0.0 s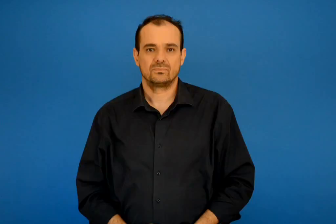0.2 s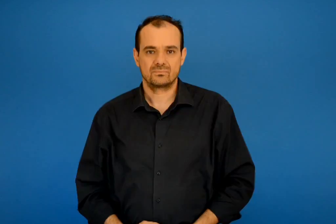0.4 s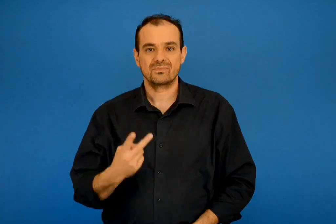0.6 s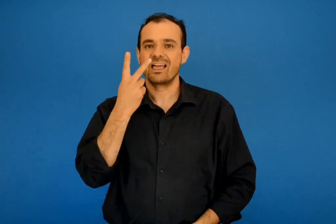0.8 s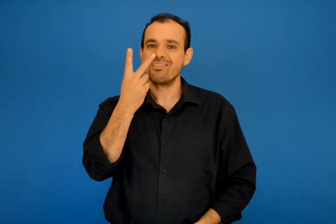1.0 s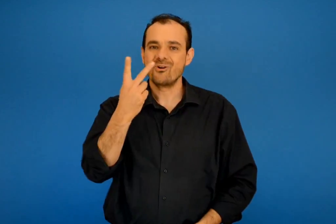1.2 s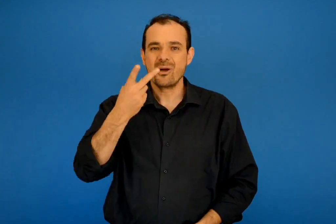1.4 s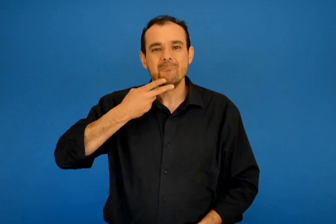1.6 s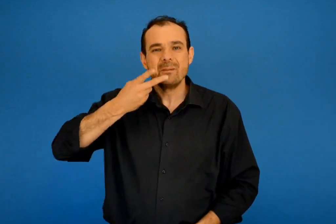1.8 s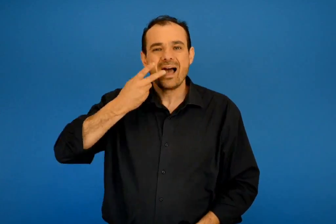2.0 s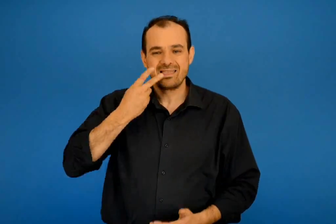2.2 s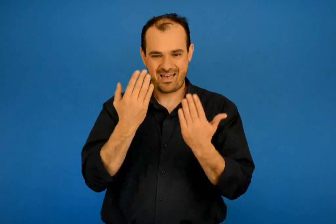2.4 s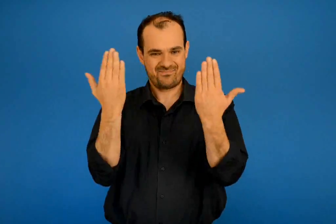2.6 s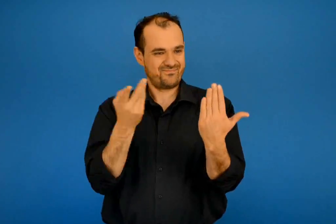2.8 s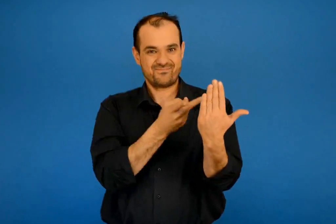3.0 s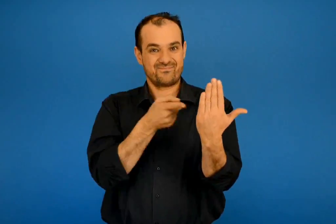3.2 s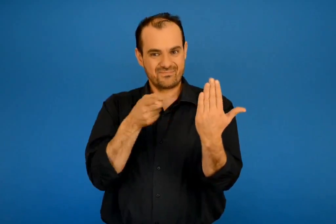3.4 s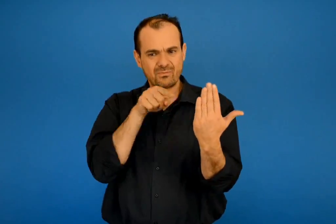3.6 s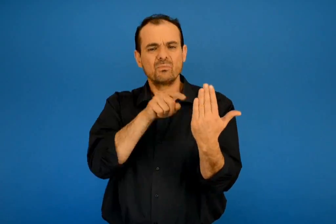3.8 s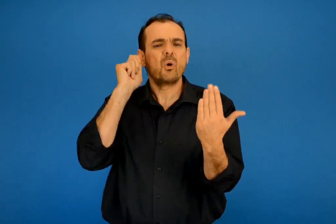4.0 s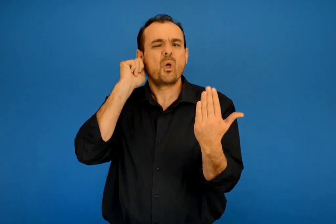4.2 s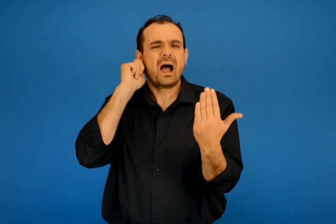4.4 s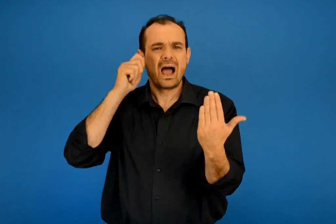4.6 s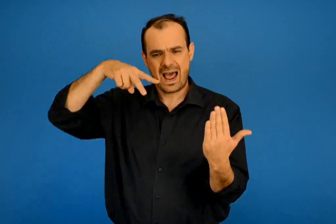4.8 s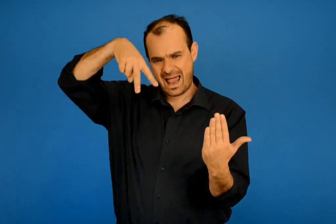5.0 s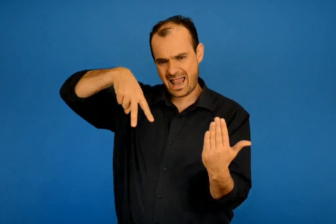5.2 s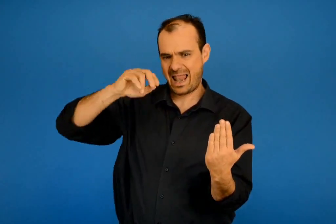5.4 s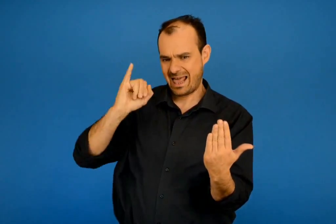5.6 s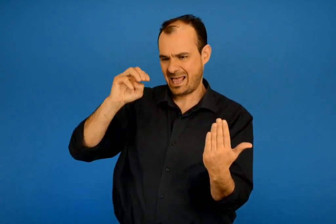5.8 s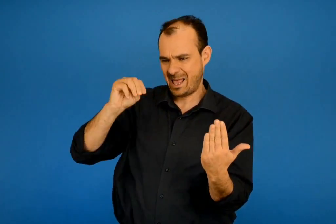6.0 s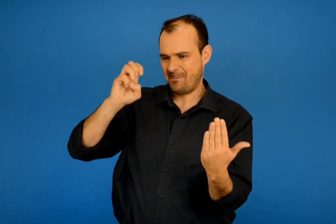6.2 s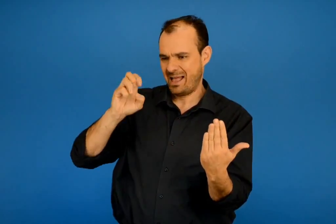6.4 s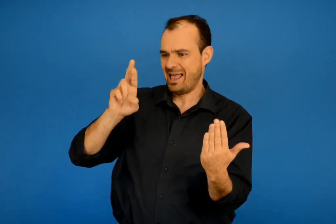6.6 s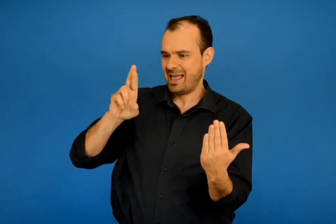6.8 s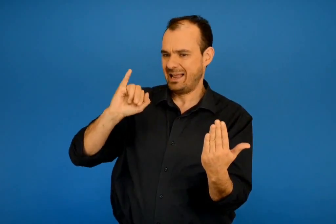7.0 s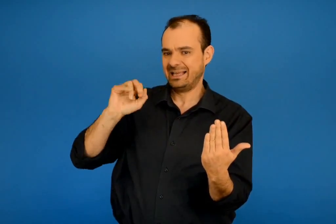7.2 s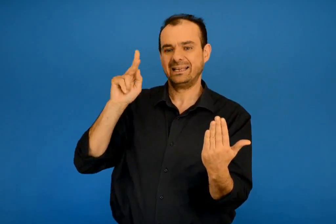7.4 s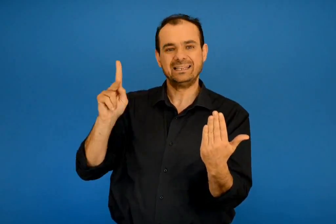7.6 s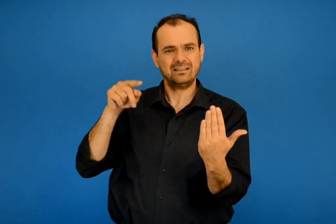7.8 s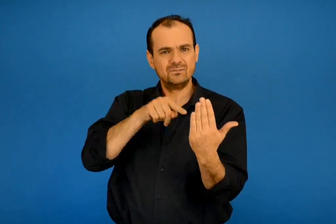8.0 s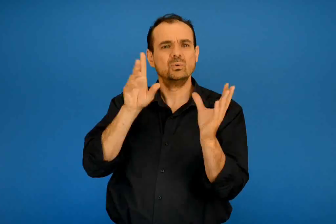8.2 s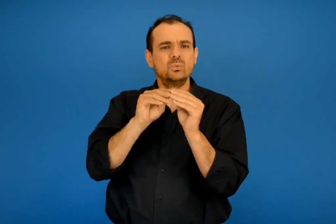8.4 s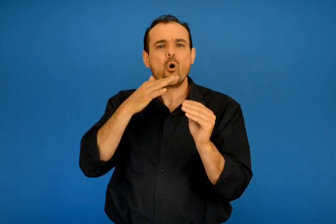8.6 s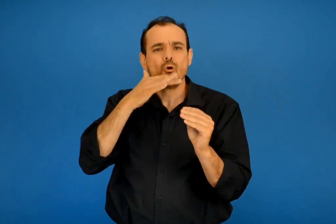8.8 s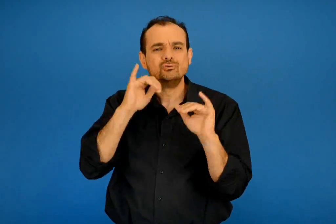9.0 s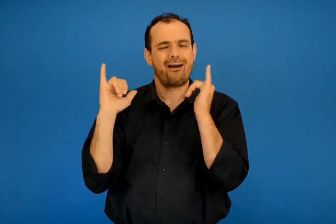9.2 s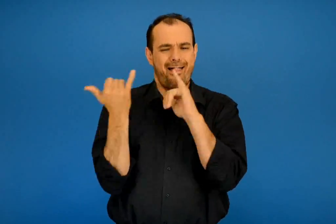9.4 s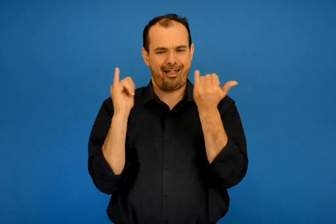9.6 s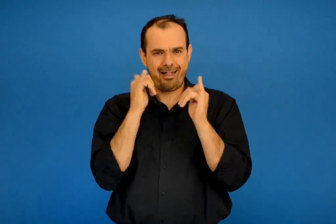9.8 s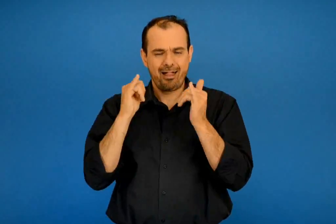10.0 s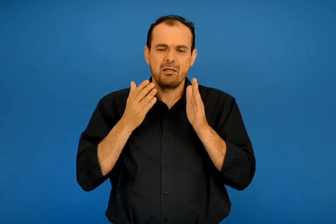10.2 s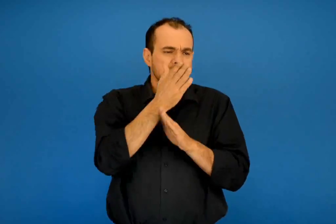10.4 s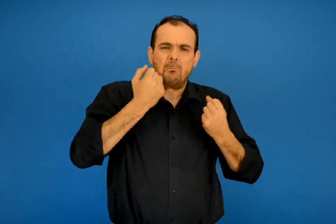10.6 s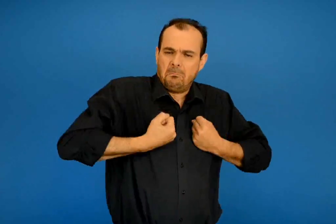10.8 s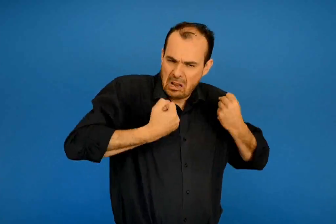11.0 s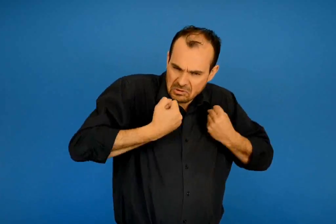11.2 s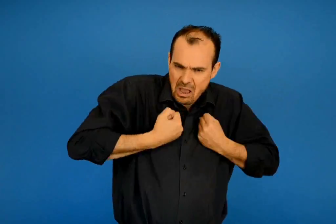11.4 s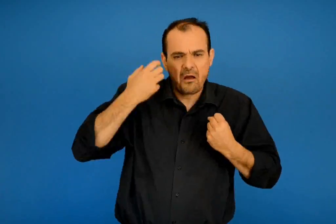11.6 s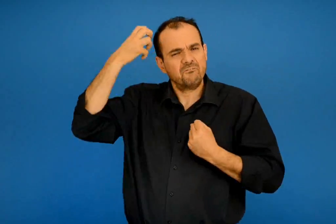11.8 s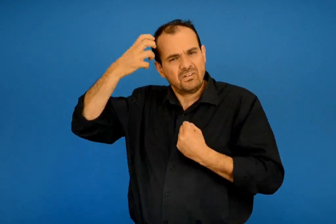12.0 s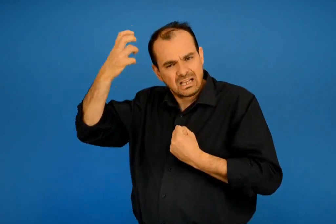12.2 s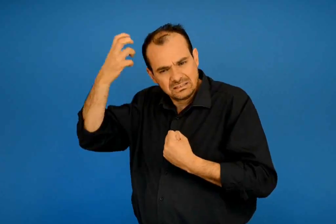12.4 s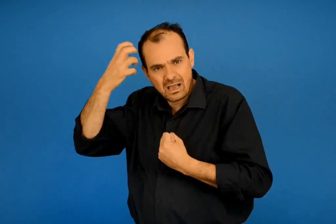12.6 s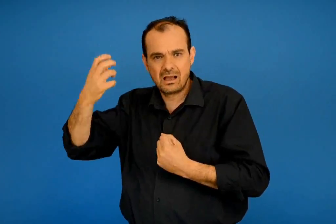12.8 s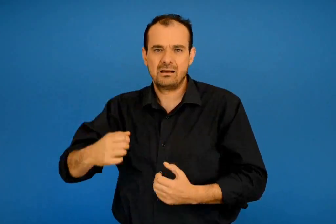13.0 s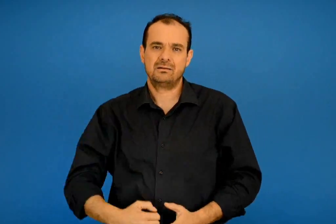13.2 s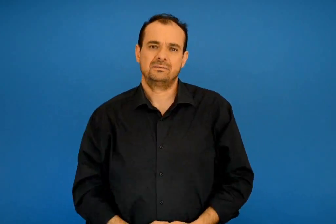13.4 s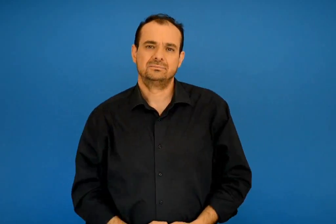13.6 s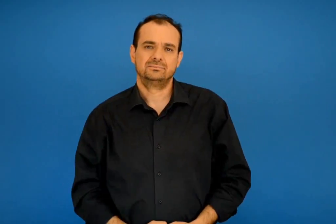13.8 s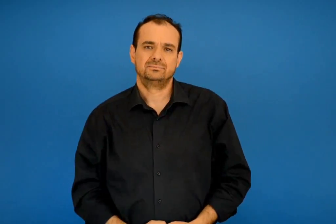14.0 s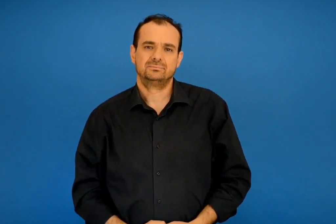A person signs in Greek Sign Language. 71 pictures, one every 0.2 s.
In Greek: τα δυο ποιήματα που διάβασες λέγονται λιμερικ είναι ποιήματα διασκεδαστικά παιχνίδια της γλώσσας και της φαντασίας
